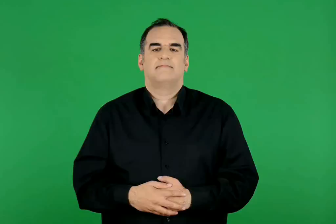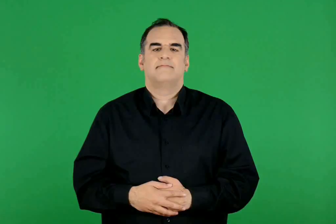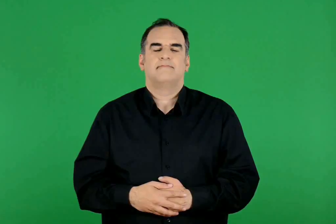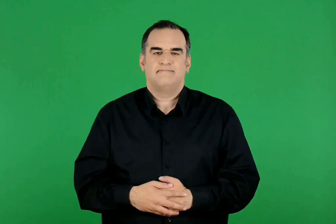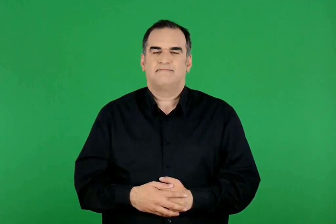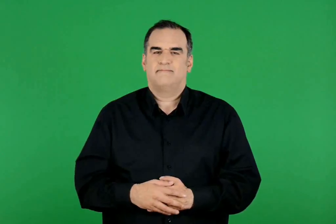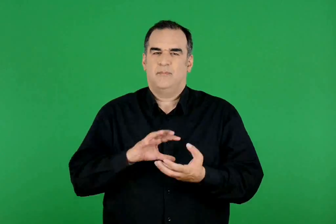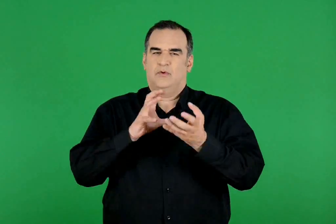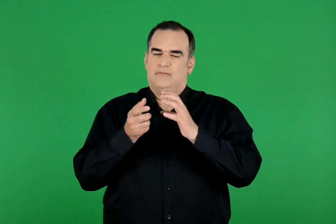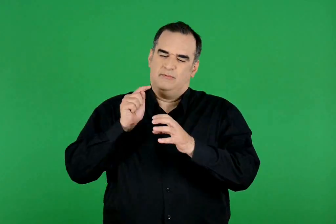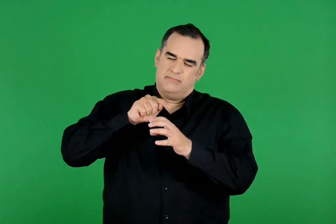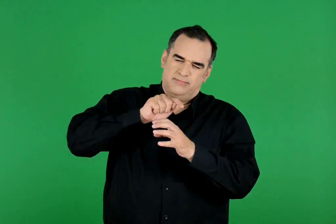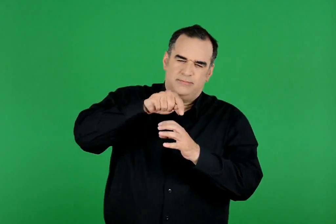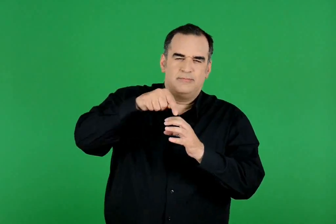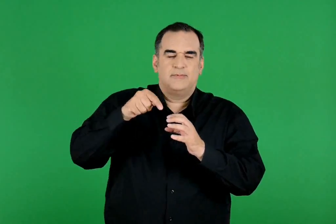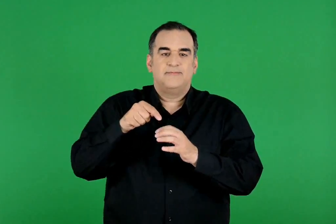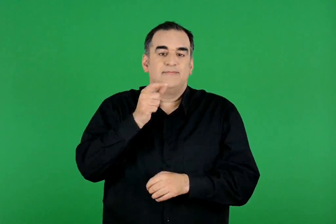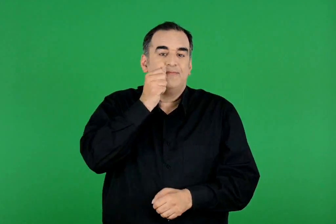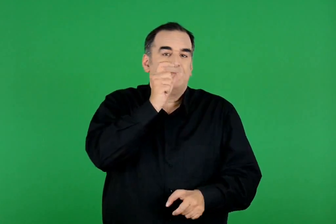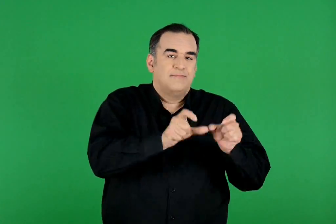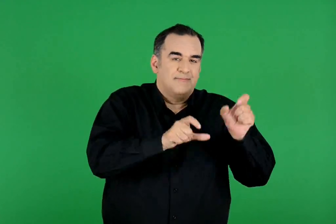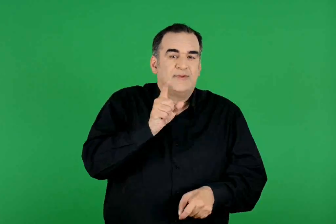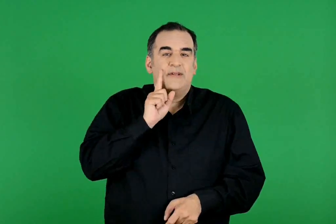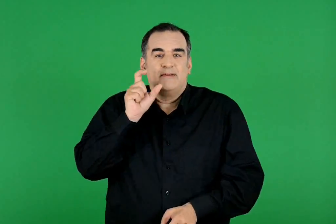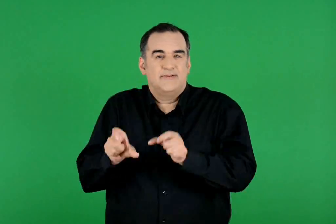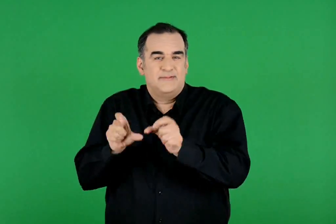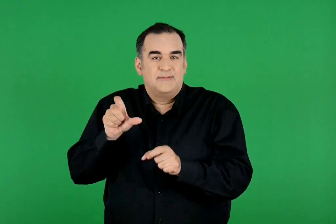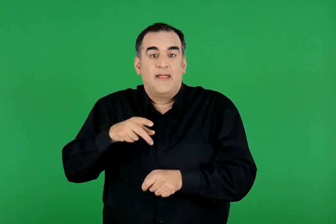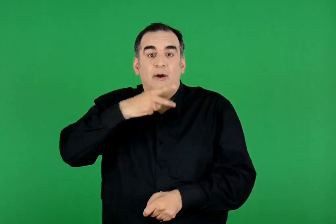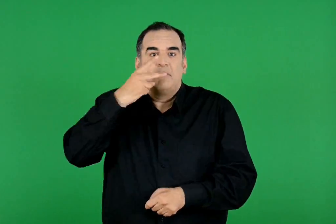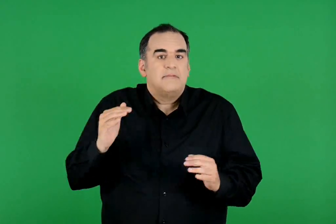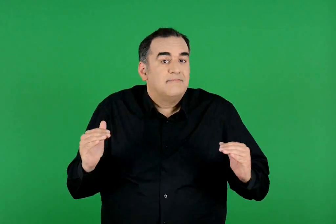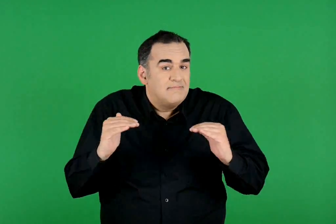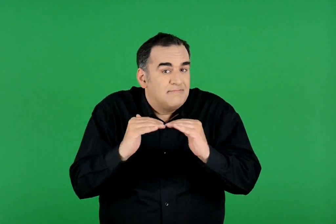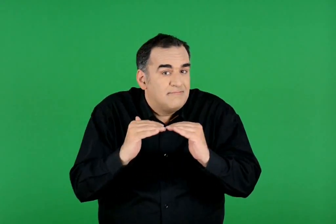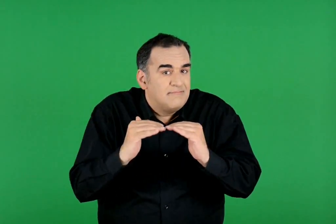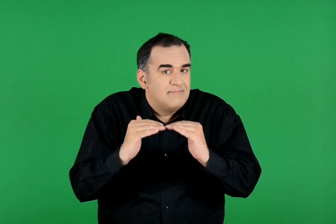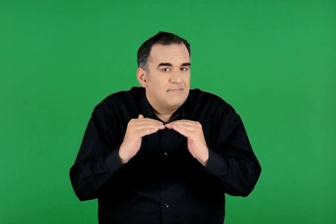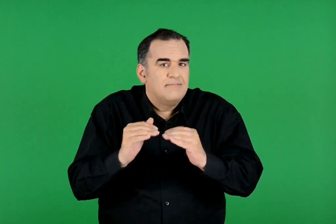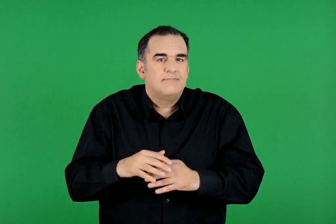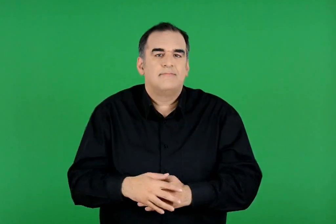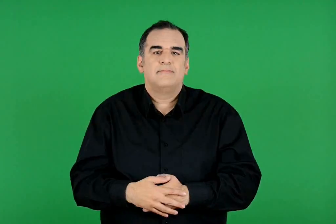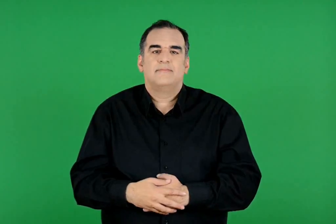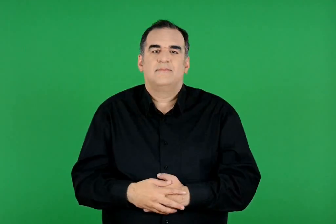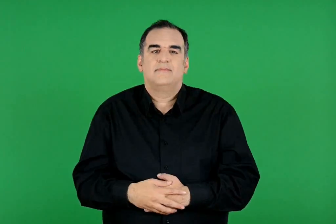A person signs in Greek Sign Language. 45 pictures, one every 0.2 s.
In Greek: άραγε , σε όλα τα μέρη του κόσμου οι γυναίκες έχουν ίσα δικαιώματα με τους άντρες ;
